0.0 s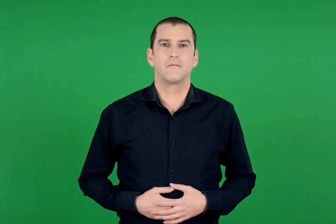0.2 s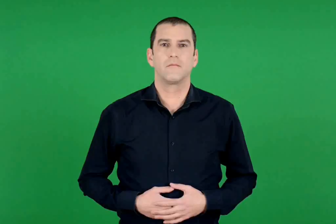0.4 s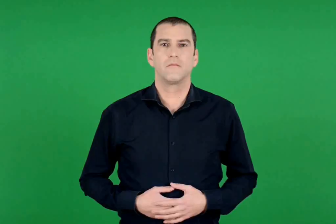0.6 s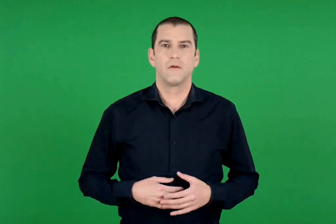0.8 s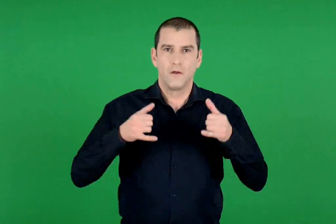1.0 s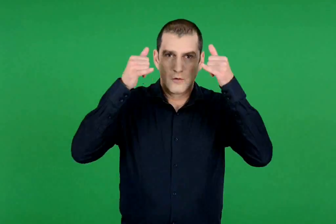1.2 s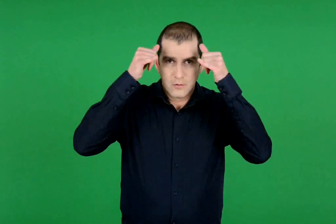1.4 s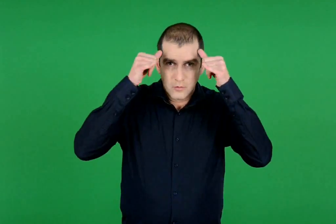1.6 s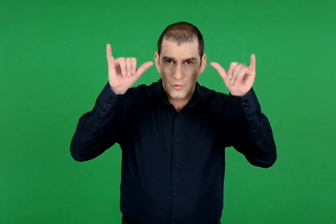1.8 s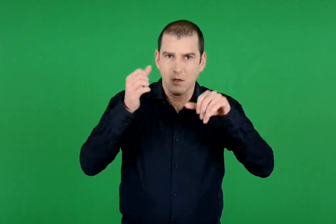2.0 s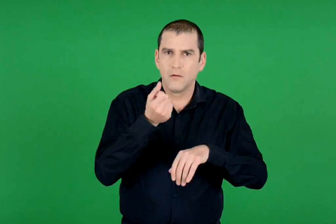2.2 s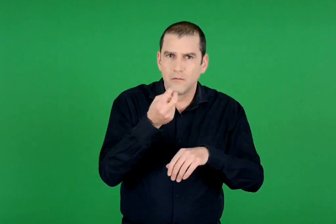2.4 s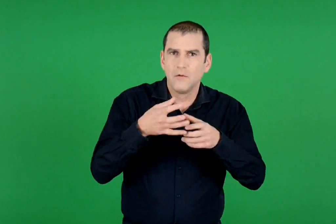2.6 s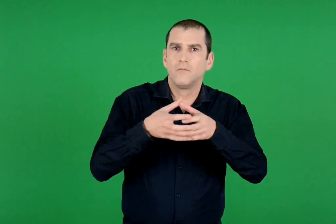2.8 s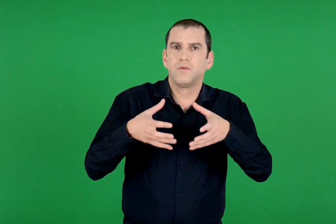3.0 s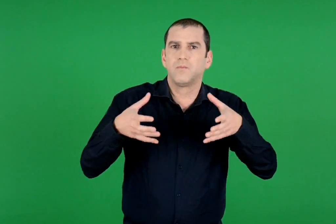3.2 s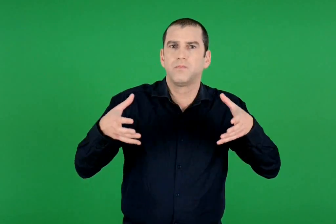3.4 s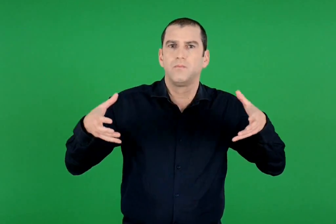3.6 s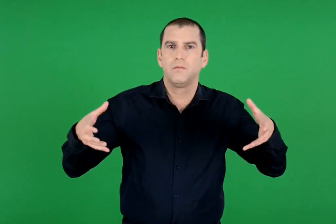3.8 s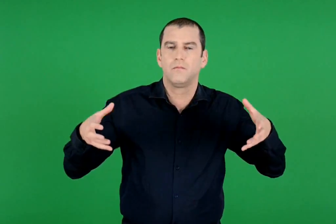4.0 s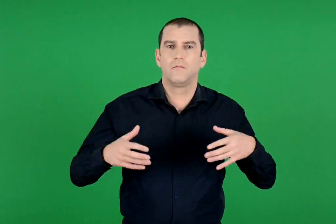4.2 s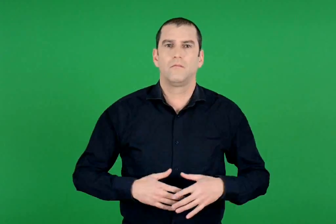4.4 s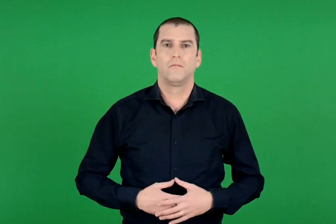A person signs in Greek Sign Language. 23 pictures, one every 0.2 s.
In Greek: τα ζώα πολλαπλασιάζονται
